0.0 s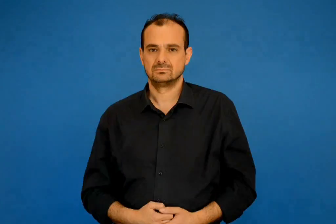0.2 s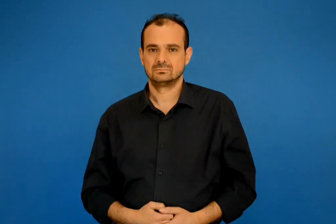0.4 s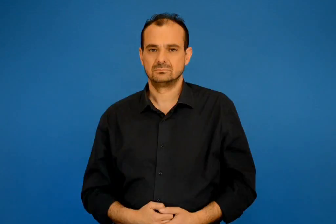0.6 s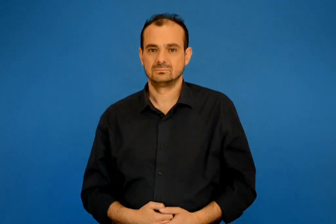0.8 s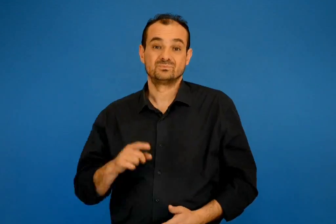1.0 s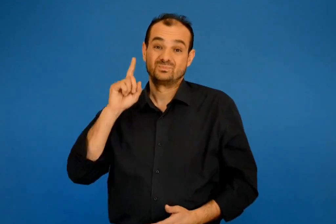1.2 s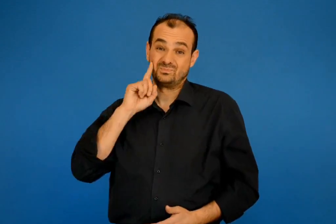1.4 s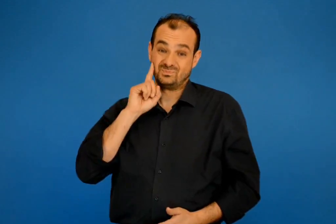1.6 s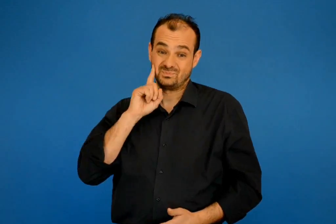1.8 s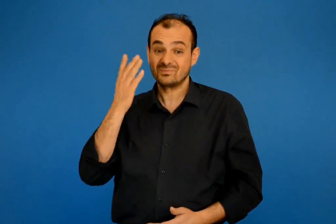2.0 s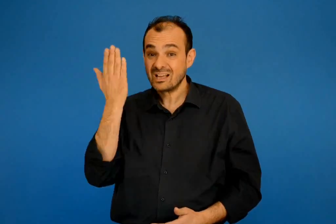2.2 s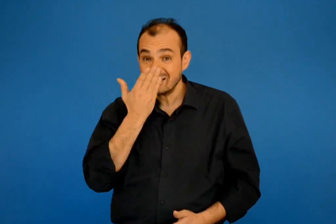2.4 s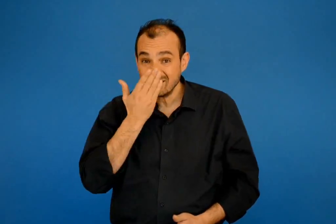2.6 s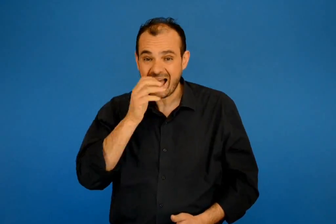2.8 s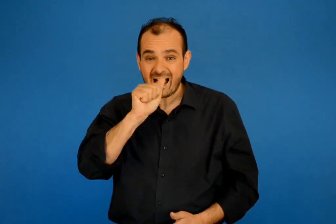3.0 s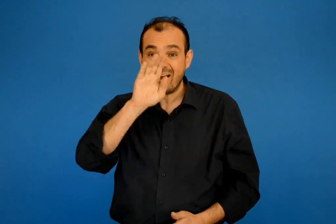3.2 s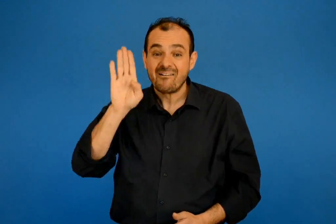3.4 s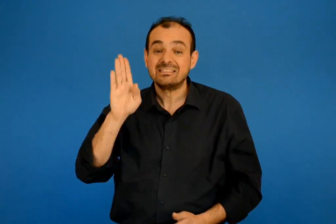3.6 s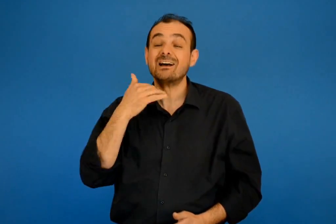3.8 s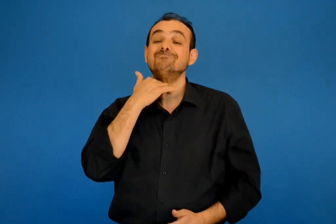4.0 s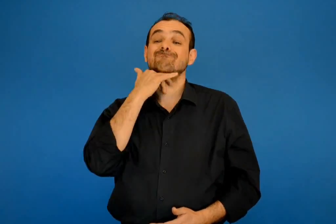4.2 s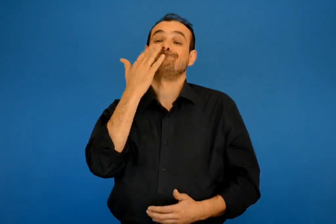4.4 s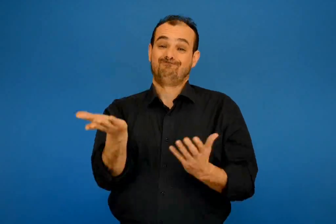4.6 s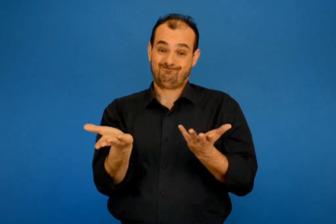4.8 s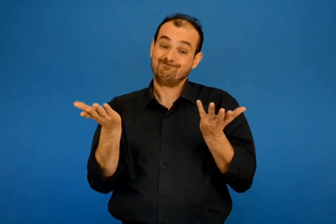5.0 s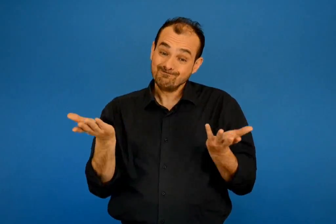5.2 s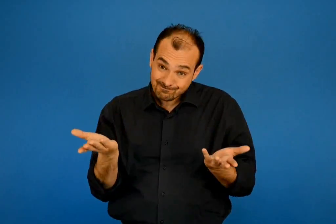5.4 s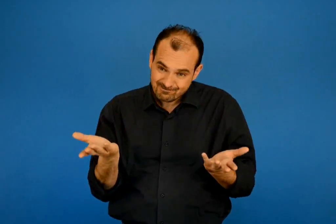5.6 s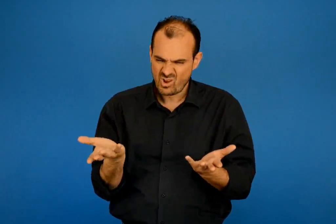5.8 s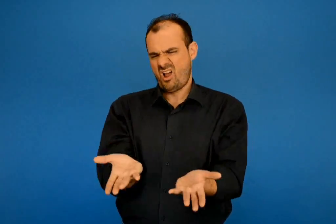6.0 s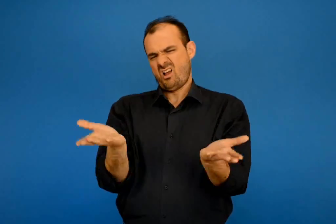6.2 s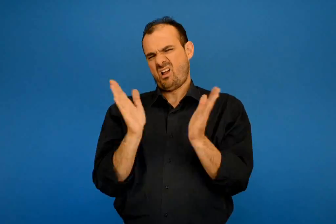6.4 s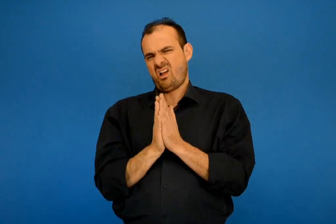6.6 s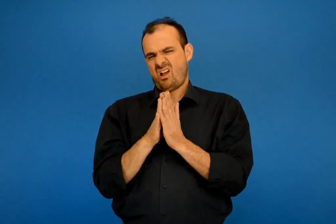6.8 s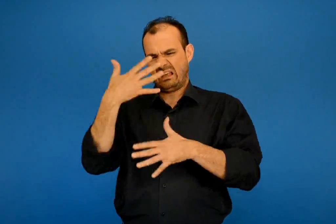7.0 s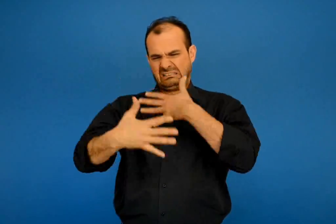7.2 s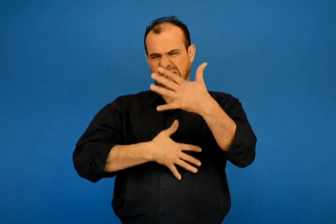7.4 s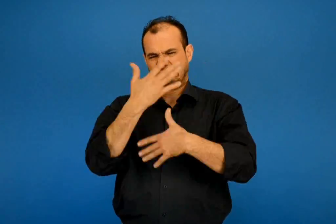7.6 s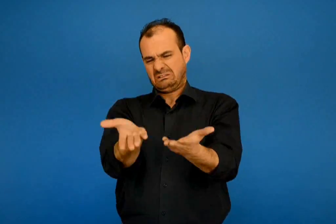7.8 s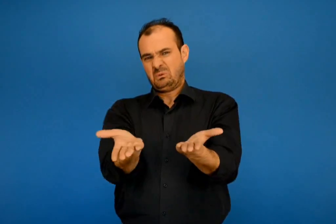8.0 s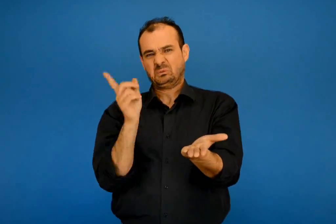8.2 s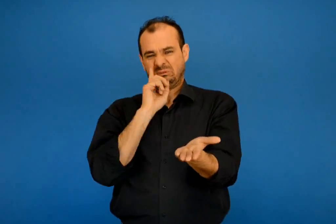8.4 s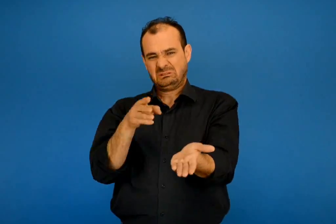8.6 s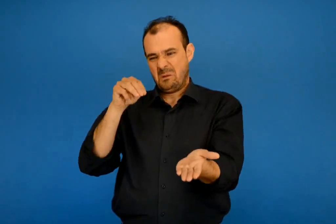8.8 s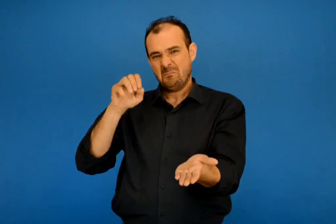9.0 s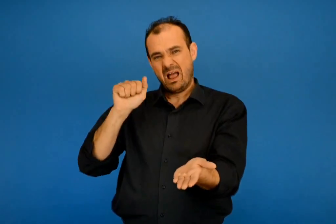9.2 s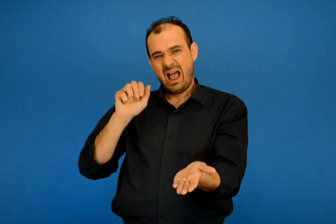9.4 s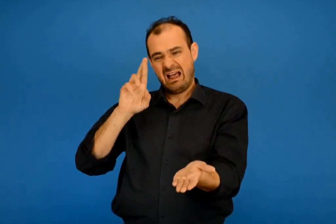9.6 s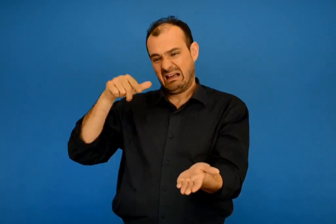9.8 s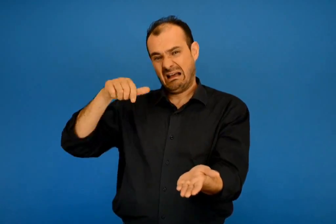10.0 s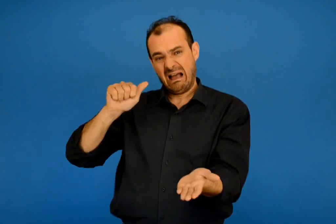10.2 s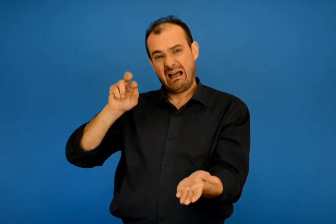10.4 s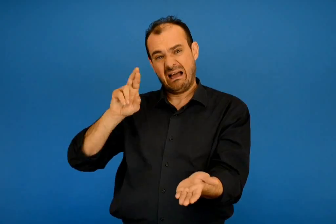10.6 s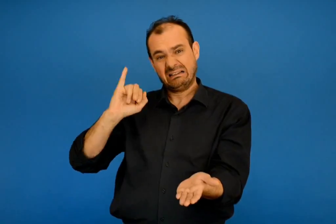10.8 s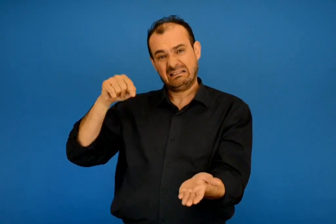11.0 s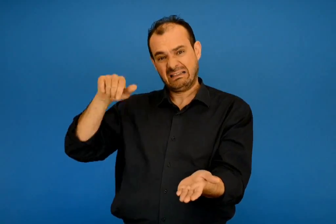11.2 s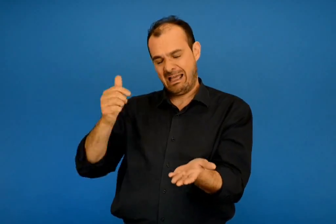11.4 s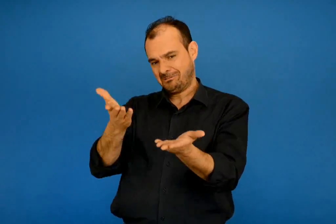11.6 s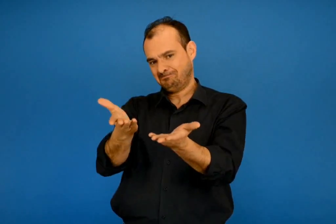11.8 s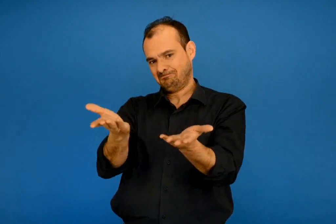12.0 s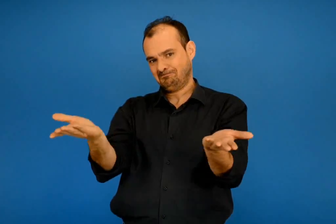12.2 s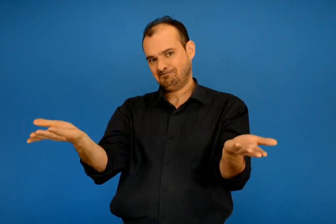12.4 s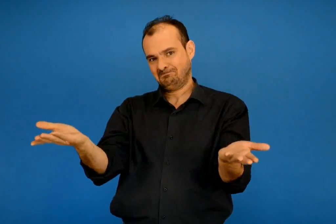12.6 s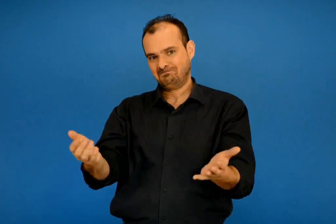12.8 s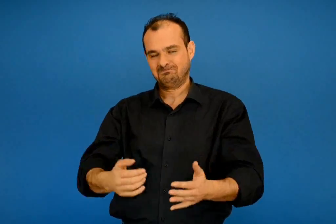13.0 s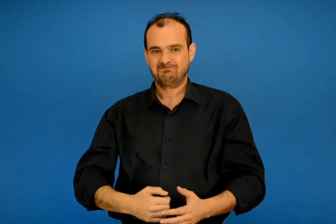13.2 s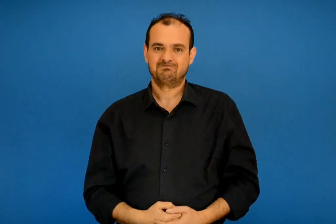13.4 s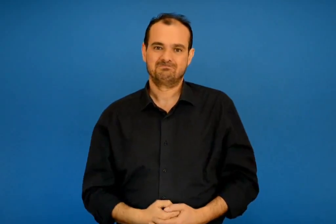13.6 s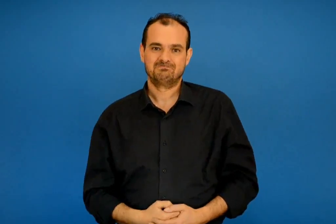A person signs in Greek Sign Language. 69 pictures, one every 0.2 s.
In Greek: να διαβάσει δεν μπορεί άλφα βήτα αχ τι άταχτο παιδί μαργαρίτα
